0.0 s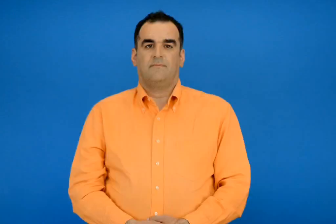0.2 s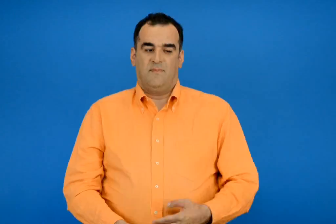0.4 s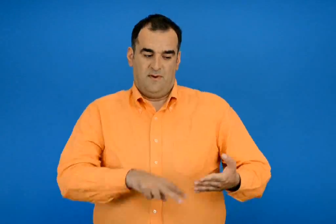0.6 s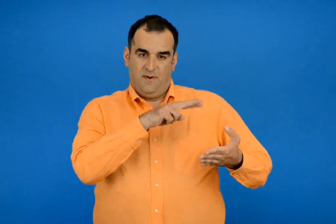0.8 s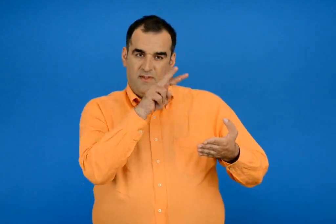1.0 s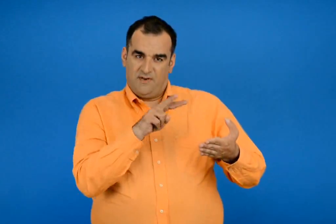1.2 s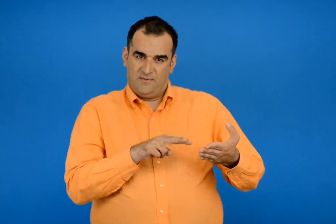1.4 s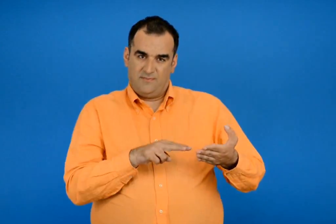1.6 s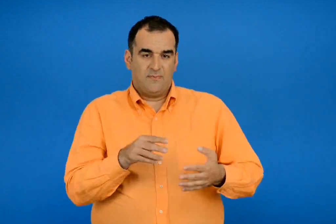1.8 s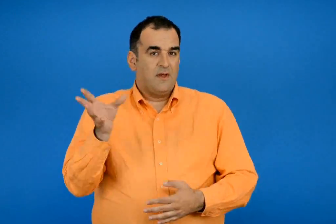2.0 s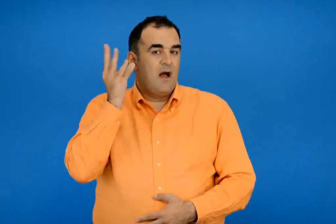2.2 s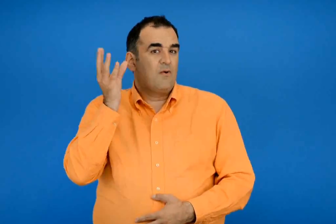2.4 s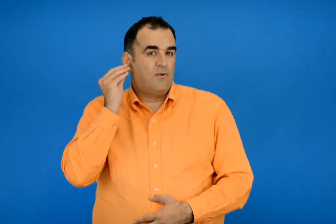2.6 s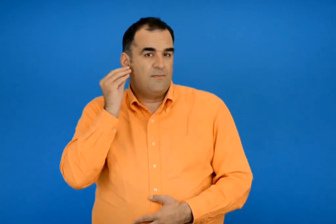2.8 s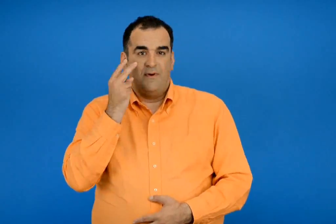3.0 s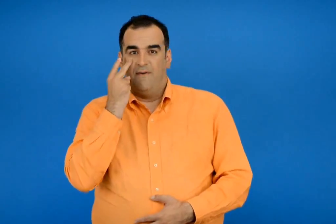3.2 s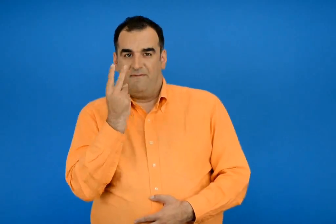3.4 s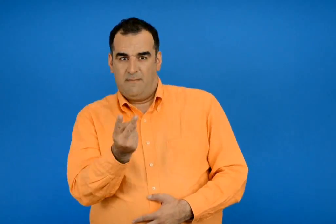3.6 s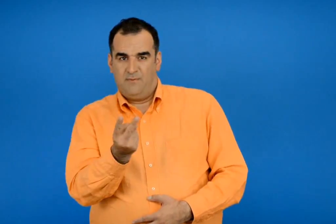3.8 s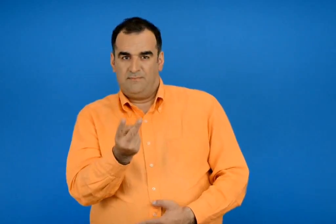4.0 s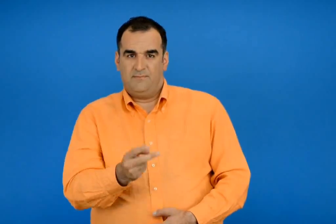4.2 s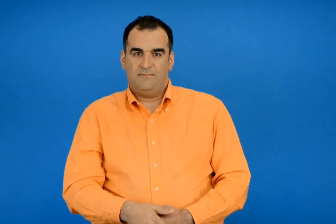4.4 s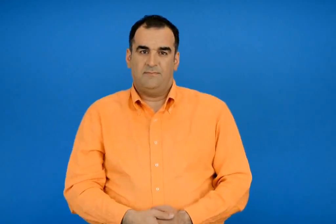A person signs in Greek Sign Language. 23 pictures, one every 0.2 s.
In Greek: διαβάζω ακούω βλέπω
